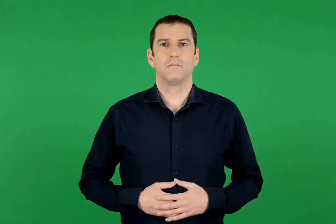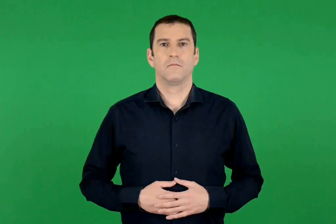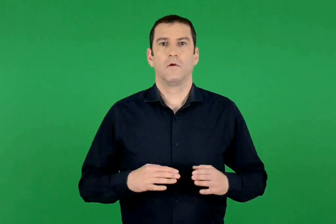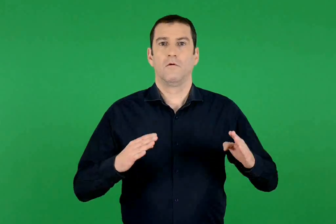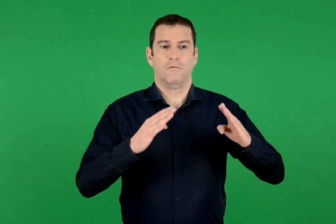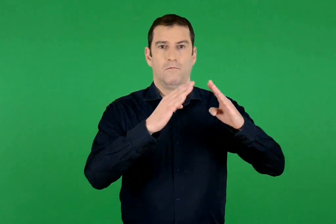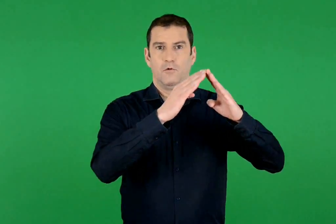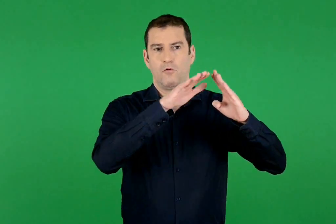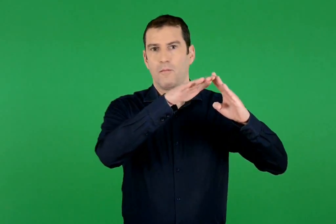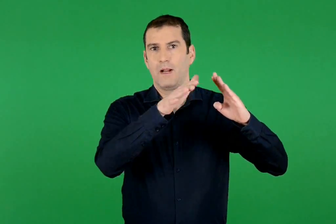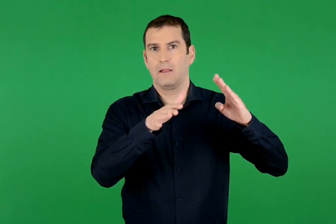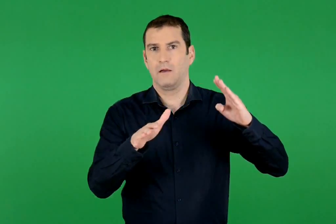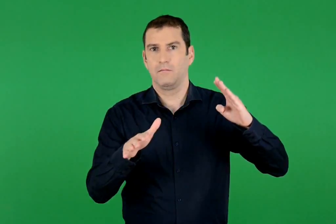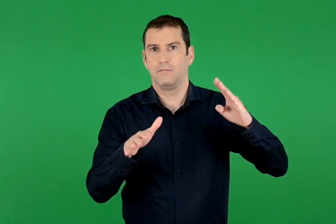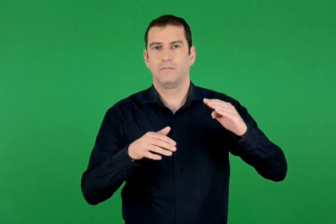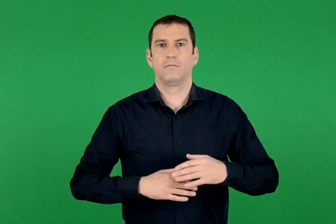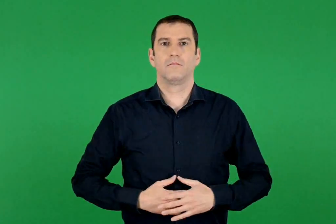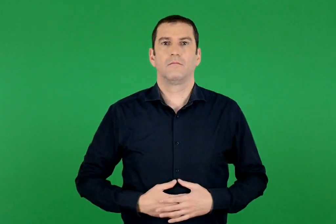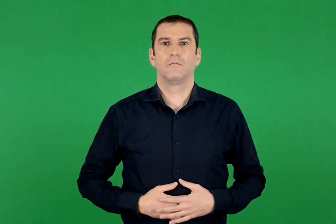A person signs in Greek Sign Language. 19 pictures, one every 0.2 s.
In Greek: πλαγιά
